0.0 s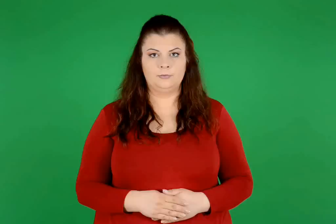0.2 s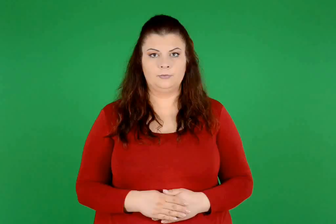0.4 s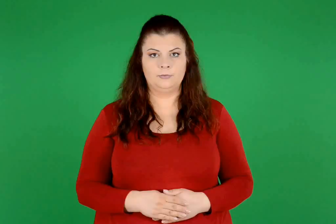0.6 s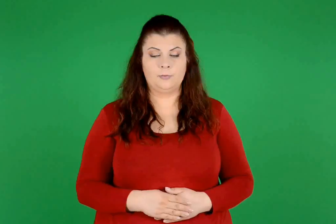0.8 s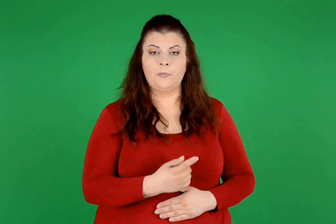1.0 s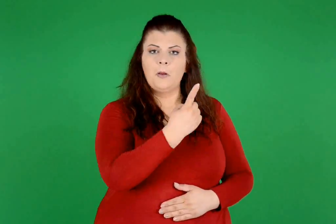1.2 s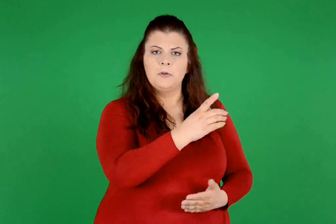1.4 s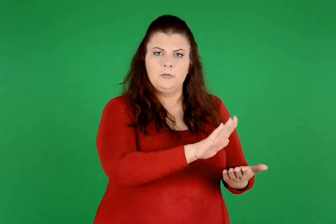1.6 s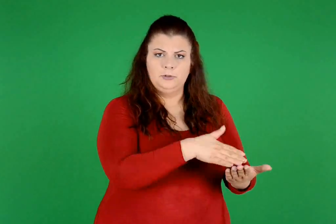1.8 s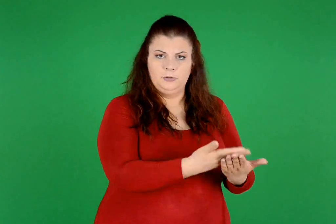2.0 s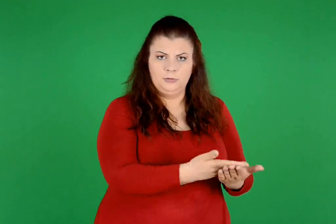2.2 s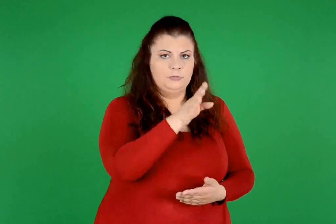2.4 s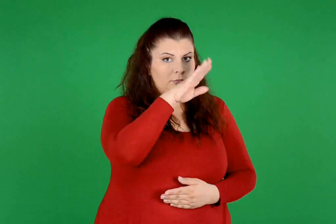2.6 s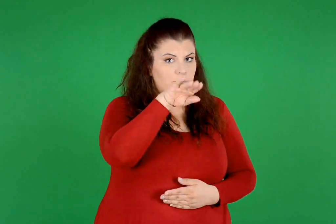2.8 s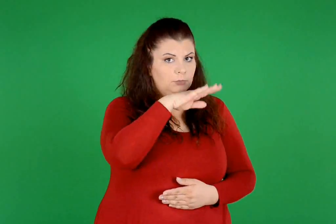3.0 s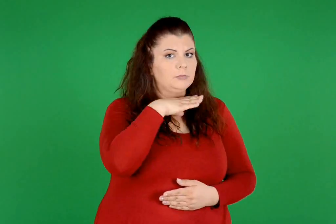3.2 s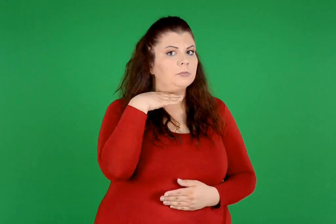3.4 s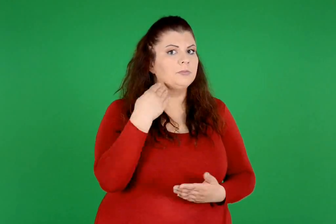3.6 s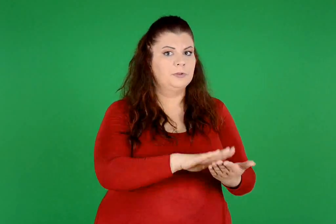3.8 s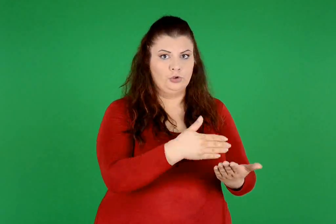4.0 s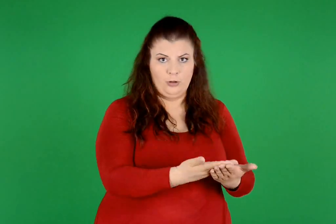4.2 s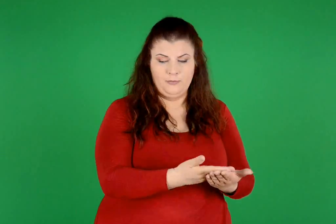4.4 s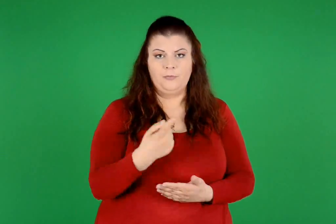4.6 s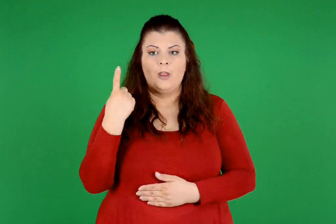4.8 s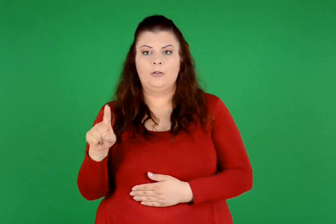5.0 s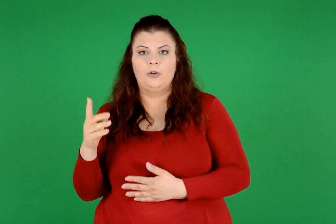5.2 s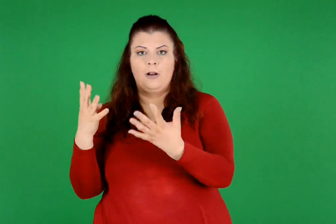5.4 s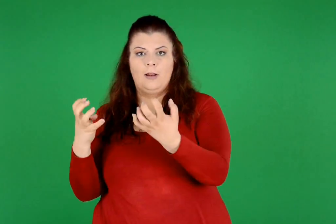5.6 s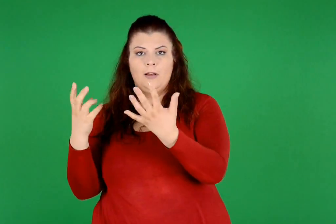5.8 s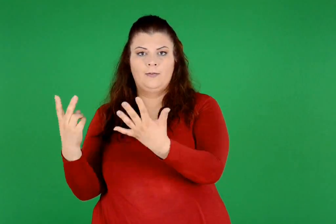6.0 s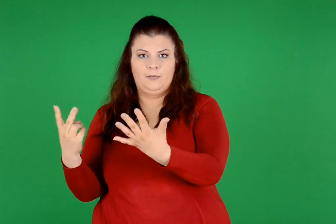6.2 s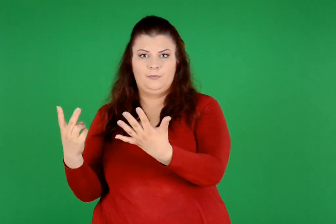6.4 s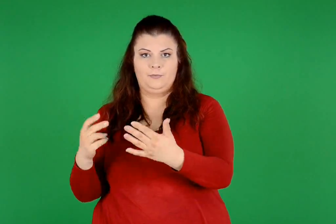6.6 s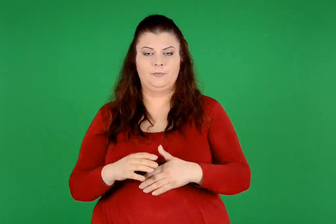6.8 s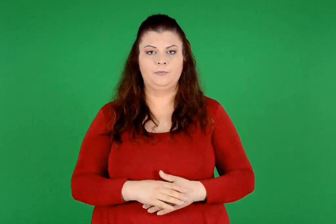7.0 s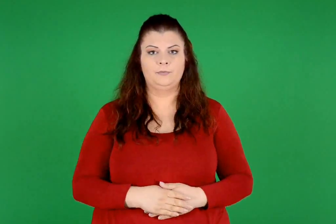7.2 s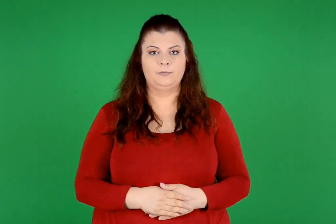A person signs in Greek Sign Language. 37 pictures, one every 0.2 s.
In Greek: 1 ψητή χοιρινή μπριζόλα 197 θερμίδες
